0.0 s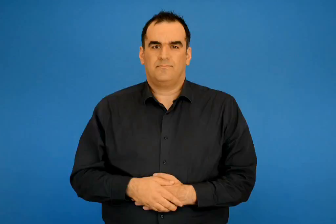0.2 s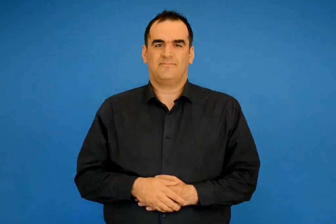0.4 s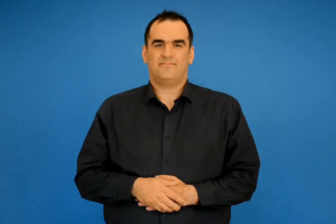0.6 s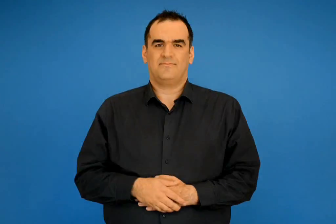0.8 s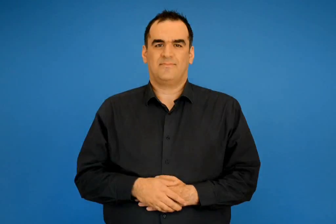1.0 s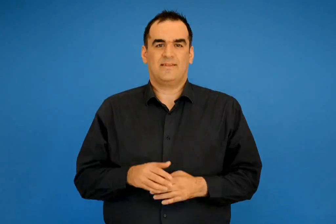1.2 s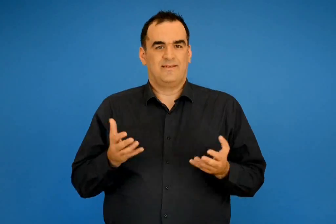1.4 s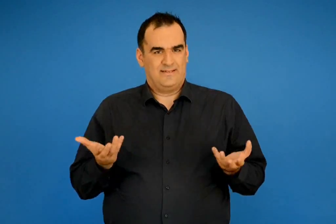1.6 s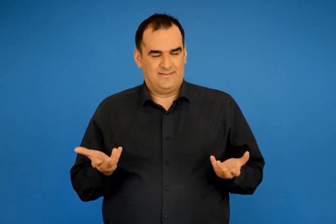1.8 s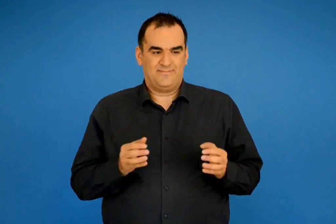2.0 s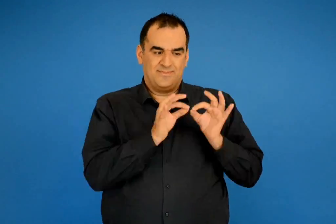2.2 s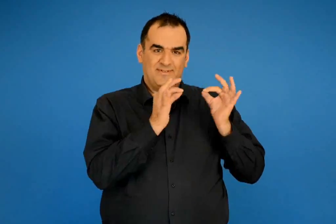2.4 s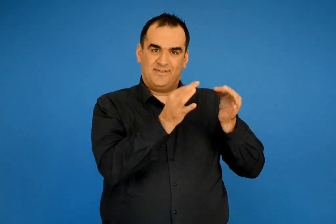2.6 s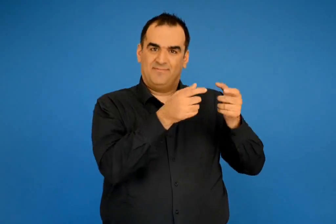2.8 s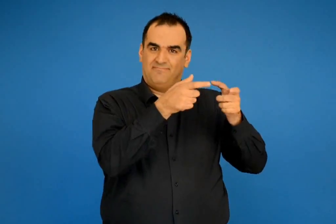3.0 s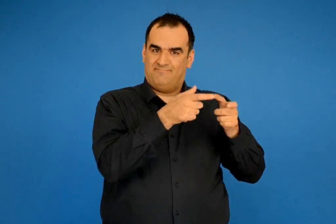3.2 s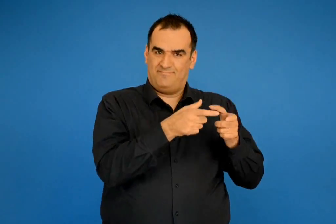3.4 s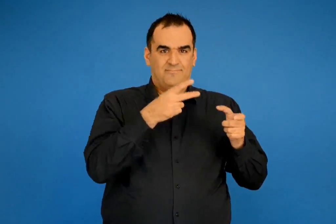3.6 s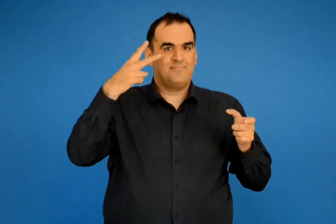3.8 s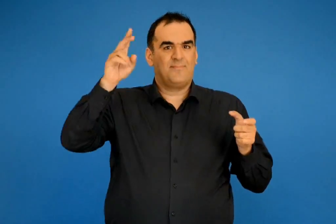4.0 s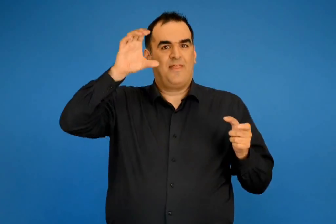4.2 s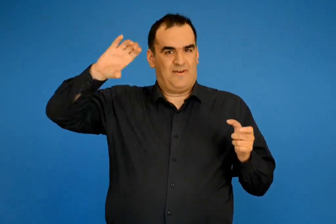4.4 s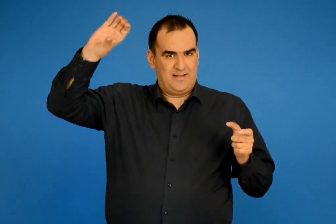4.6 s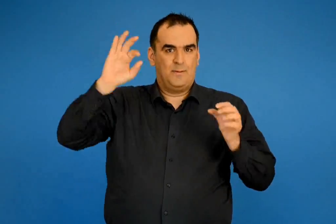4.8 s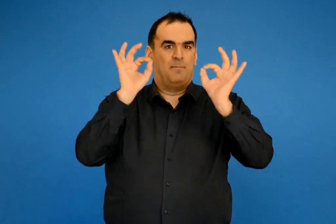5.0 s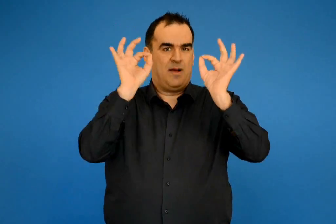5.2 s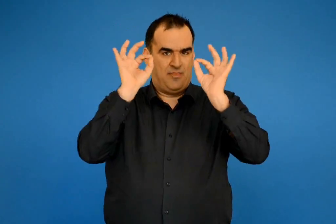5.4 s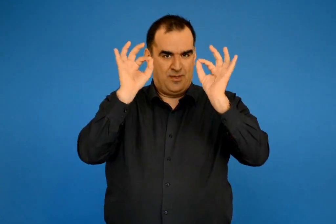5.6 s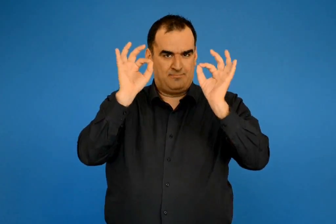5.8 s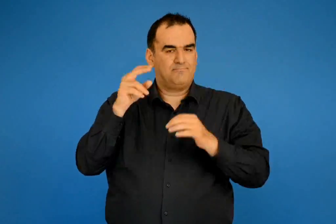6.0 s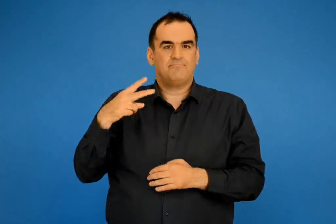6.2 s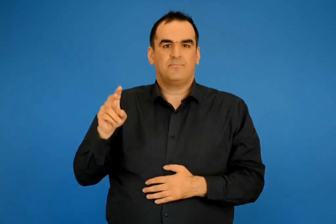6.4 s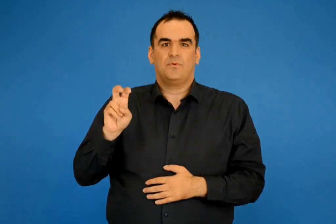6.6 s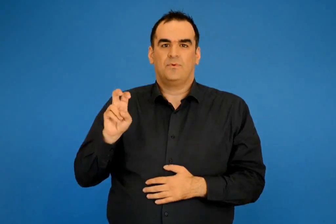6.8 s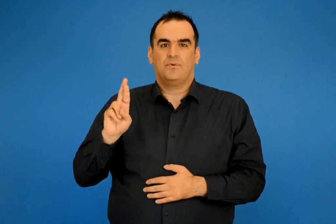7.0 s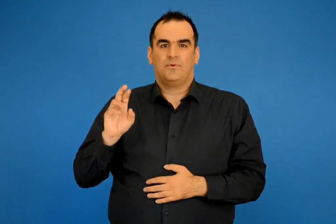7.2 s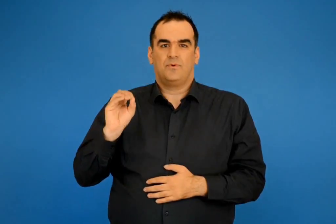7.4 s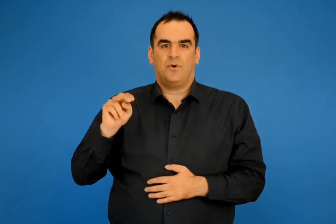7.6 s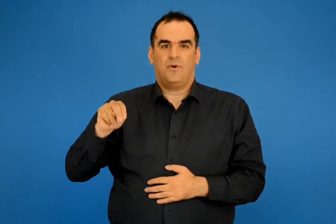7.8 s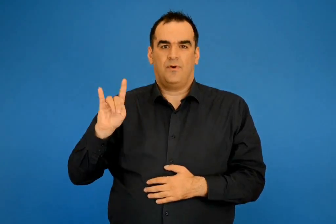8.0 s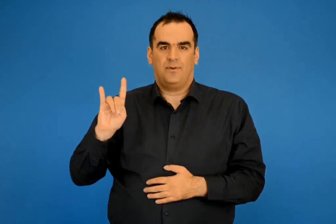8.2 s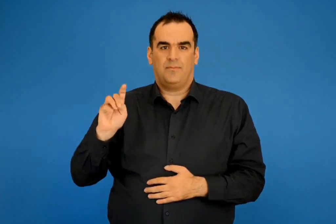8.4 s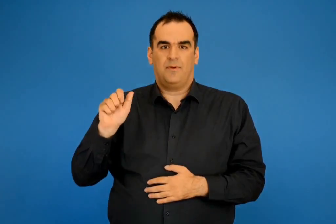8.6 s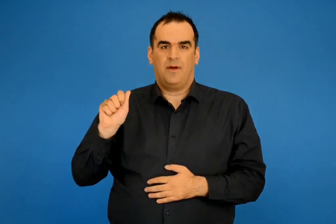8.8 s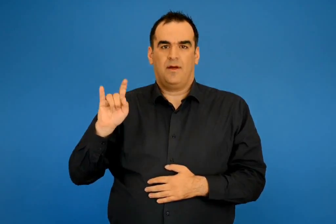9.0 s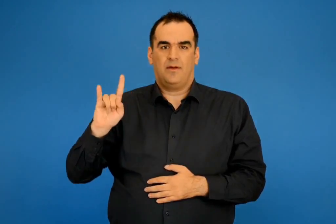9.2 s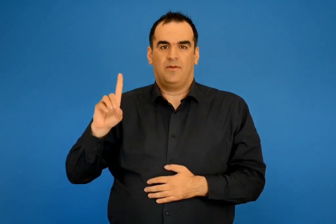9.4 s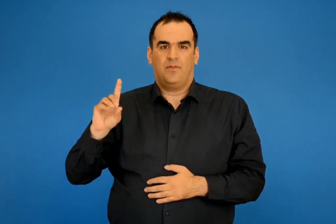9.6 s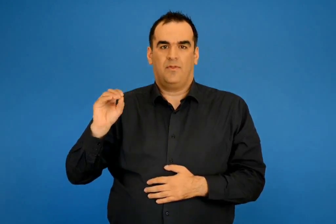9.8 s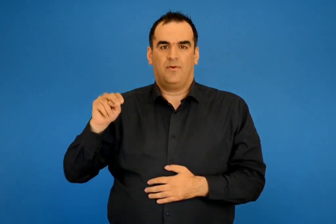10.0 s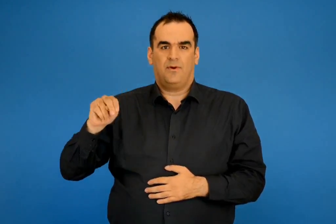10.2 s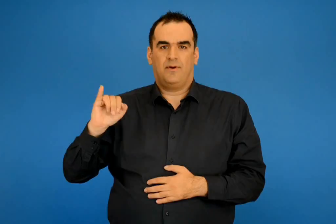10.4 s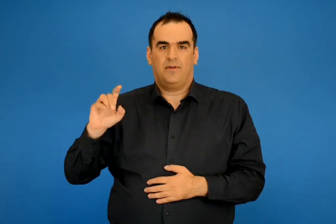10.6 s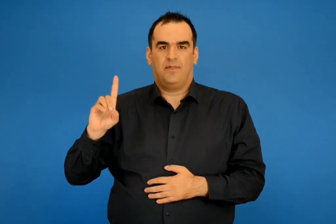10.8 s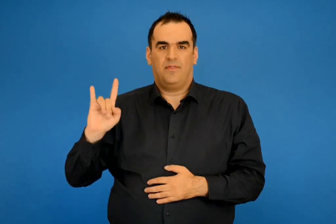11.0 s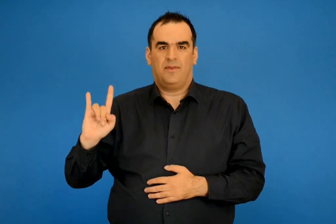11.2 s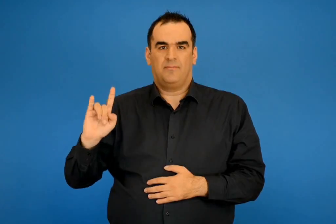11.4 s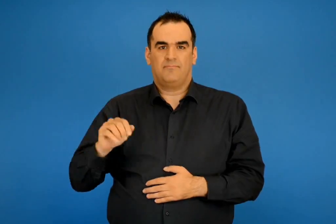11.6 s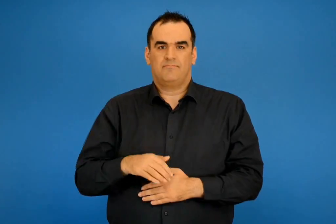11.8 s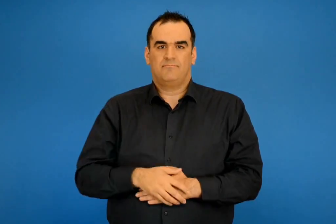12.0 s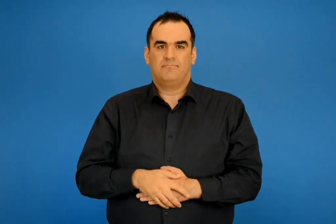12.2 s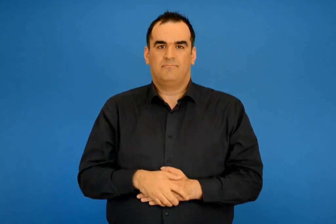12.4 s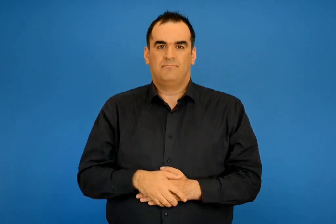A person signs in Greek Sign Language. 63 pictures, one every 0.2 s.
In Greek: η το cd τραγούδια της θράκης και της μακεδονίας του χρόνη αηδονίδη
